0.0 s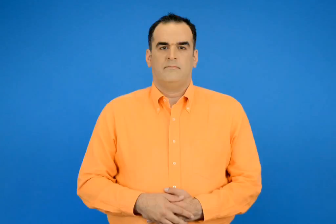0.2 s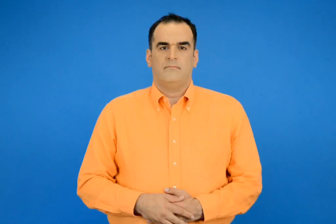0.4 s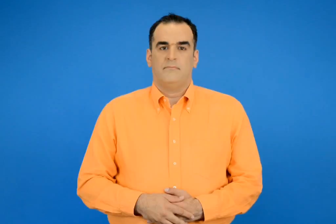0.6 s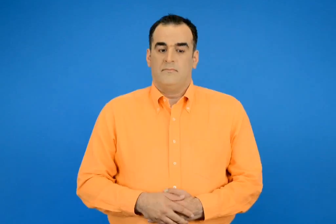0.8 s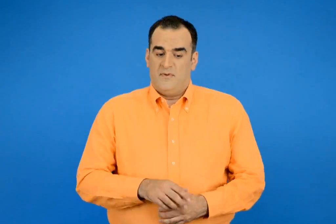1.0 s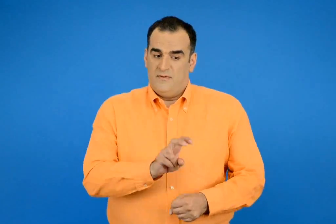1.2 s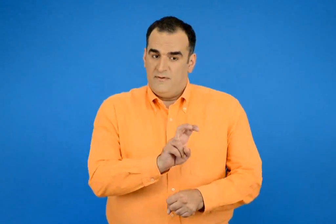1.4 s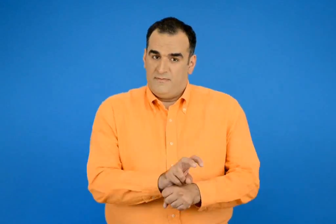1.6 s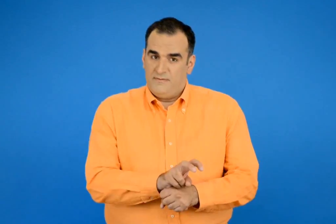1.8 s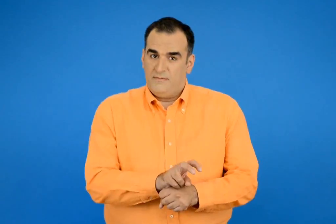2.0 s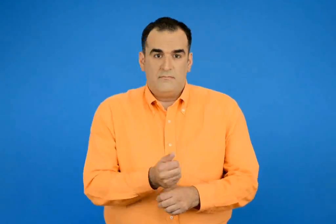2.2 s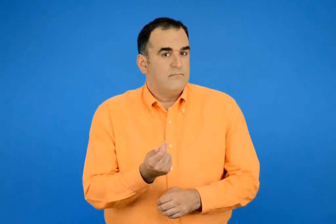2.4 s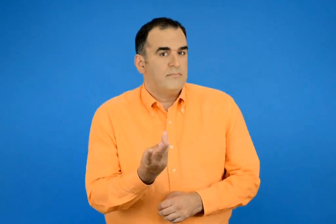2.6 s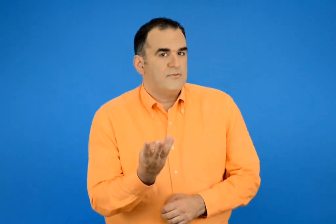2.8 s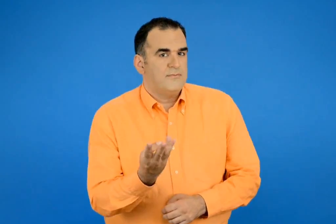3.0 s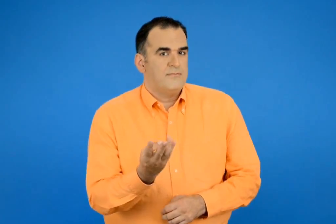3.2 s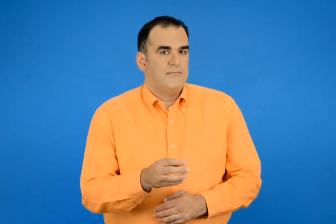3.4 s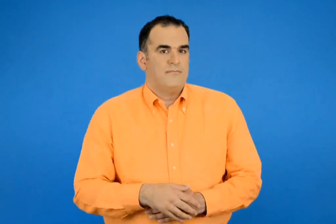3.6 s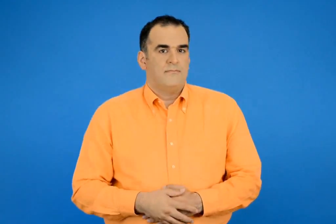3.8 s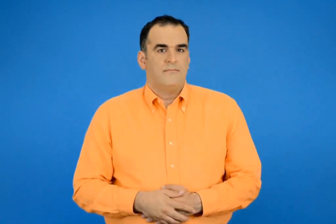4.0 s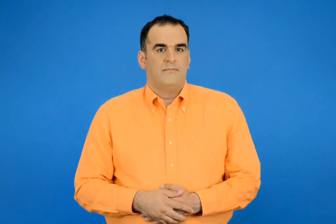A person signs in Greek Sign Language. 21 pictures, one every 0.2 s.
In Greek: ποσά έμειναν
